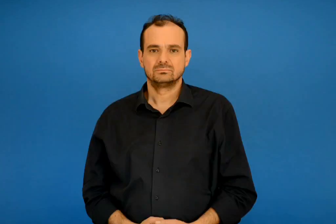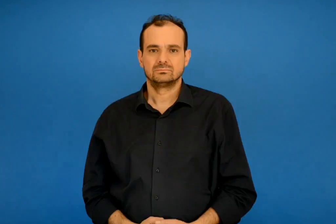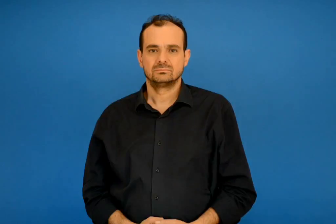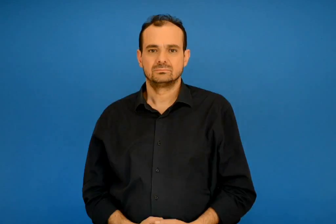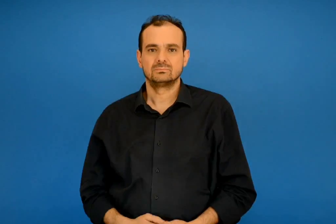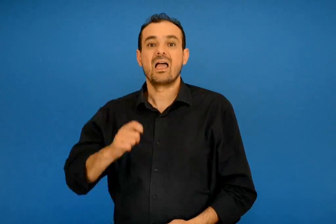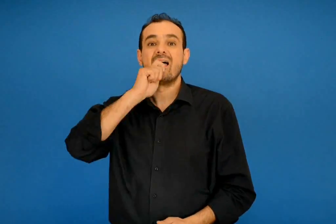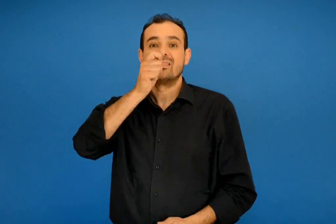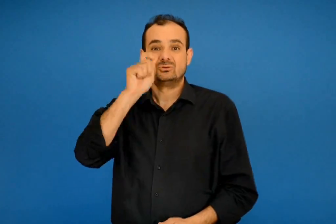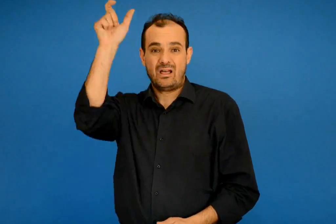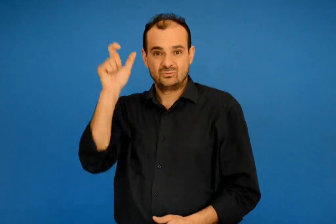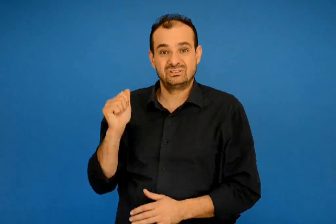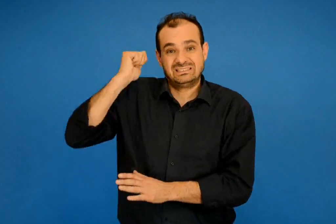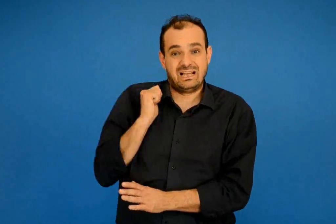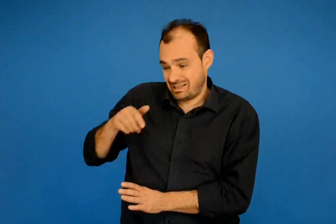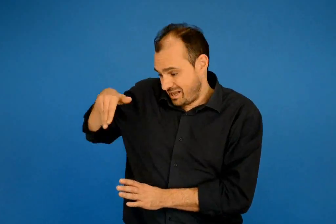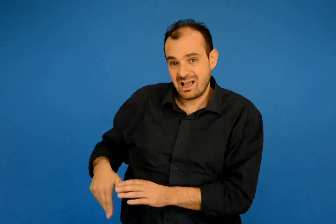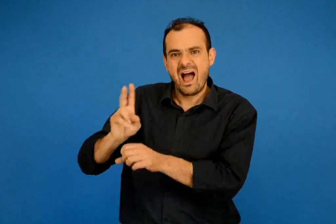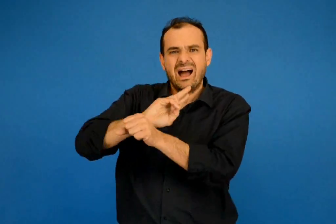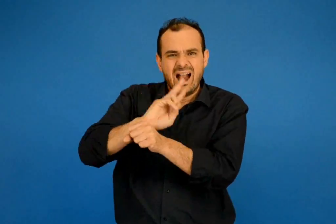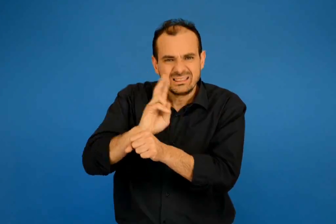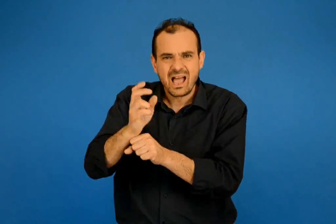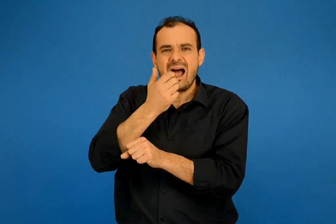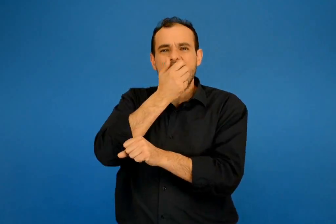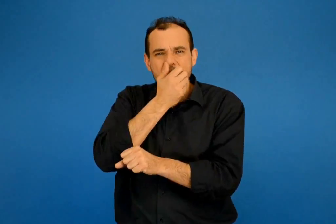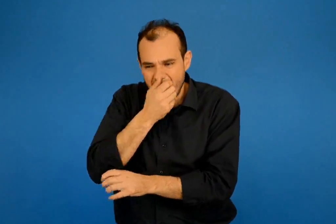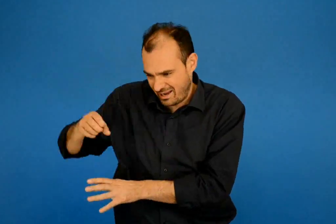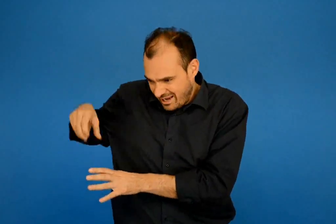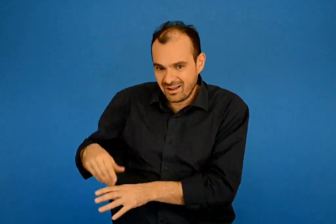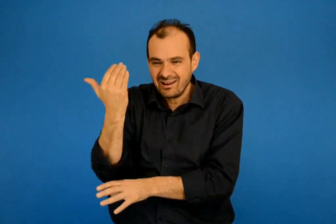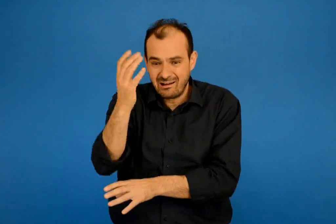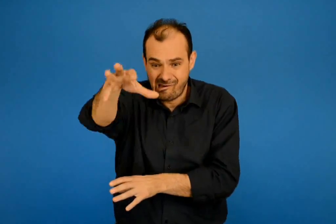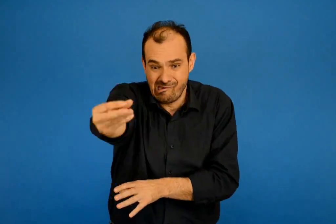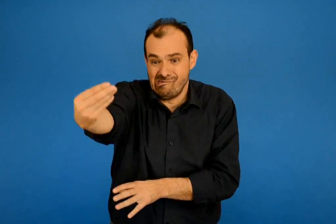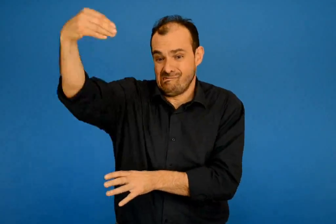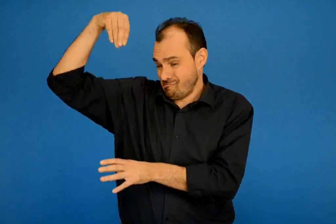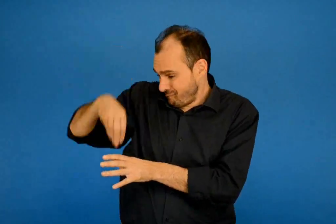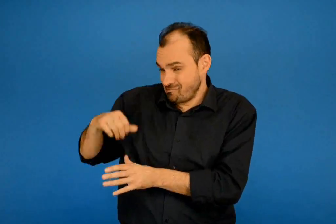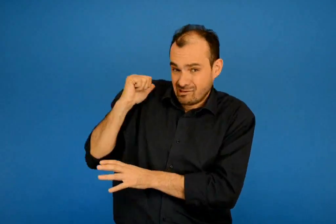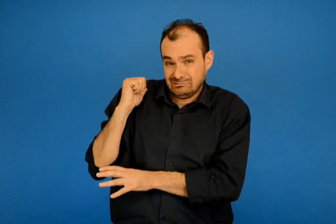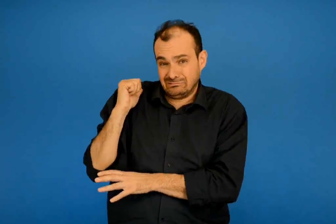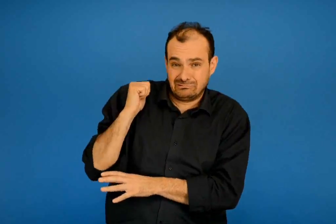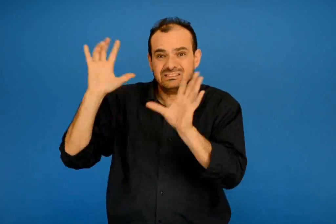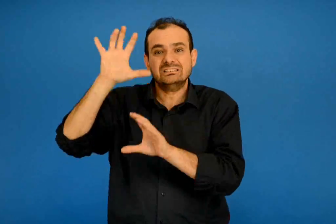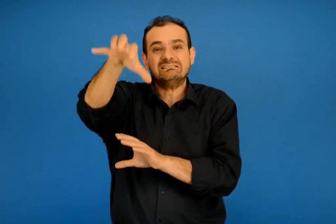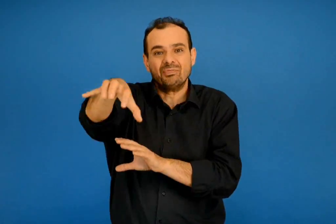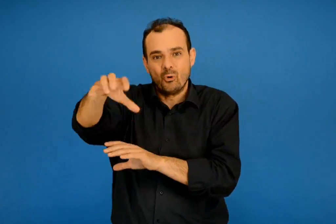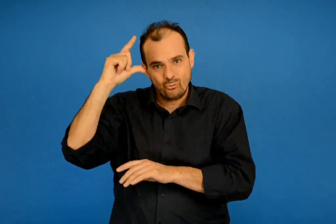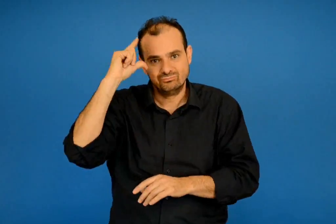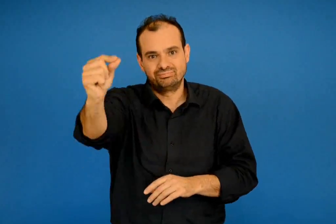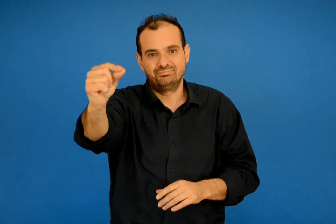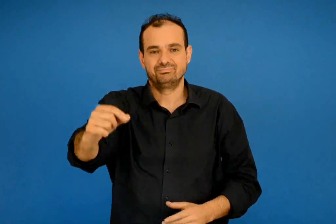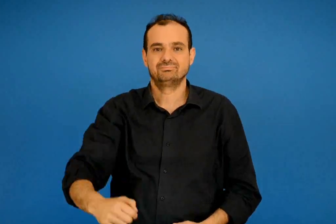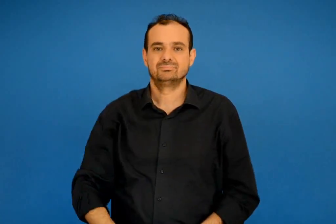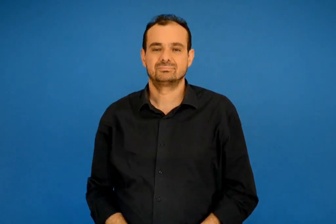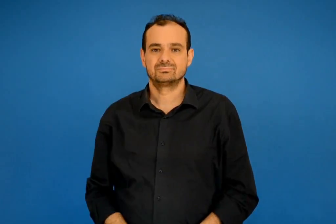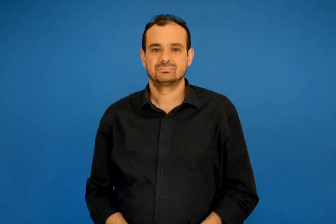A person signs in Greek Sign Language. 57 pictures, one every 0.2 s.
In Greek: ο δημοσιογράφος το έβαλε στην τσάντα του μαζί με τα χαρτιά του και το μαγνητοφωνάκι του και κίνησε για τον τηλεοπτικό σταθμό
